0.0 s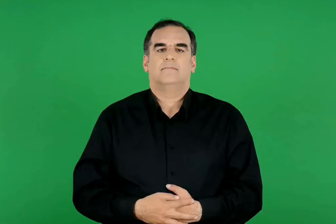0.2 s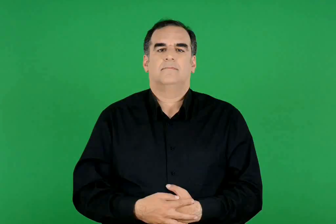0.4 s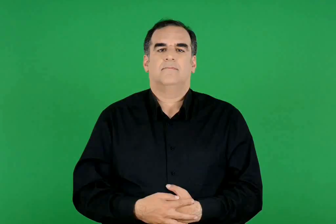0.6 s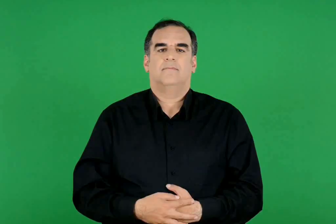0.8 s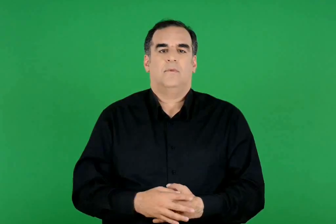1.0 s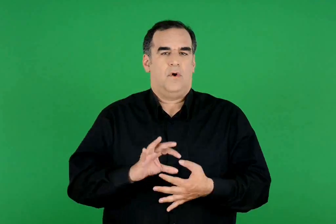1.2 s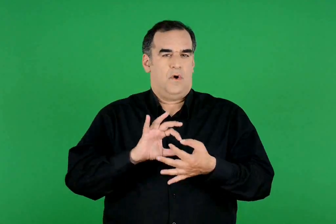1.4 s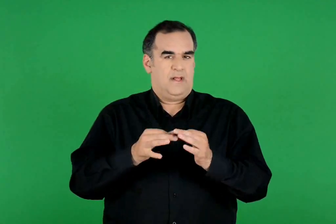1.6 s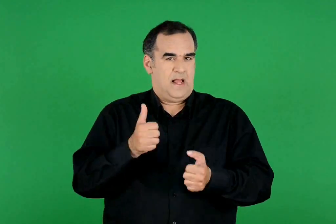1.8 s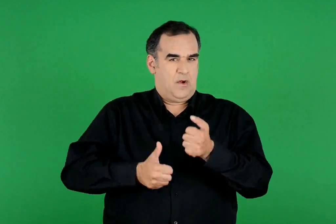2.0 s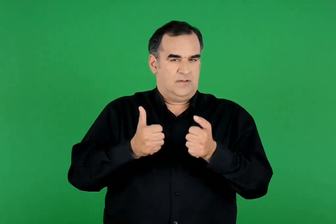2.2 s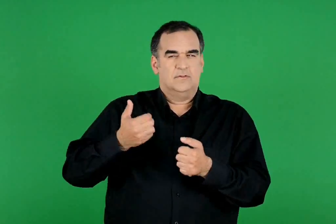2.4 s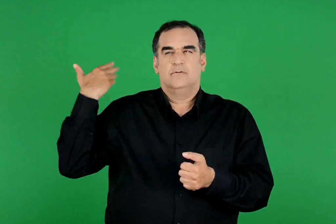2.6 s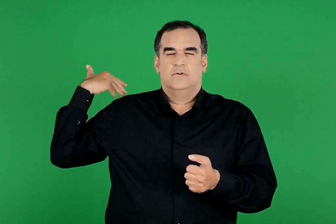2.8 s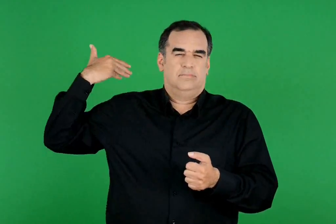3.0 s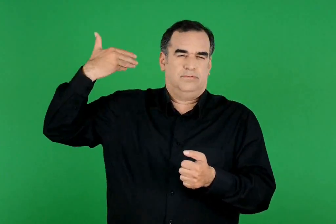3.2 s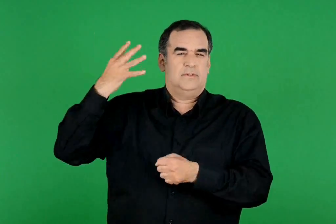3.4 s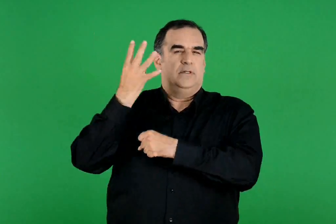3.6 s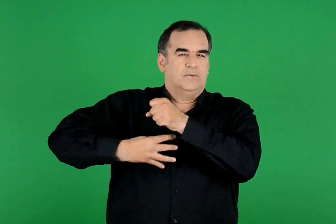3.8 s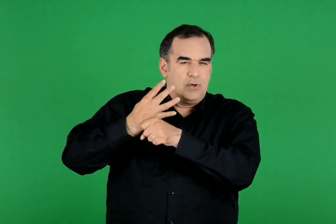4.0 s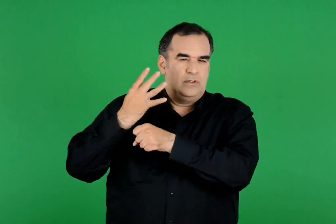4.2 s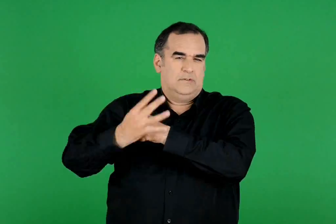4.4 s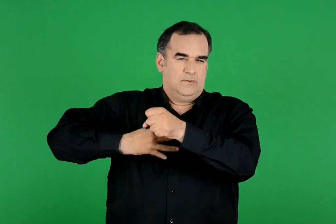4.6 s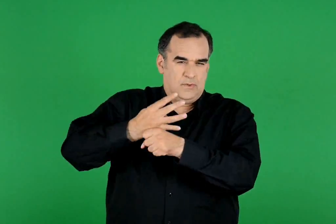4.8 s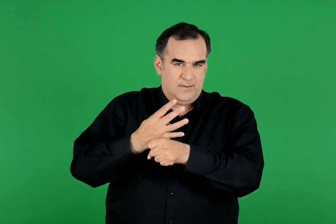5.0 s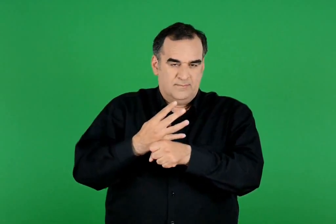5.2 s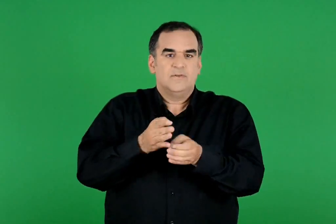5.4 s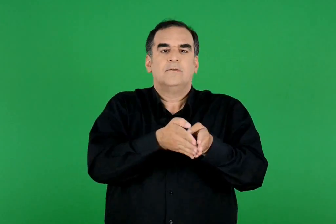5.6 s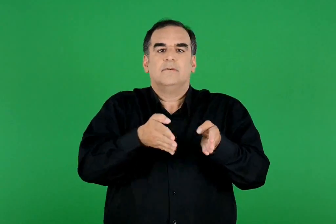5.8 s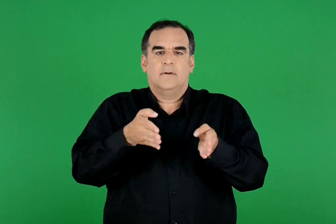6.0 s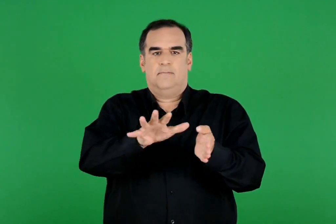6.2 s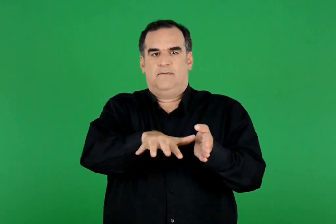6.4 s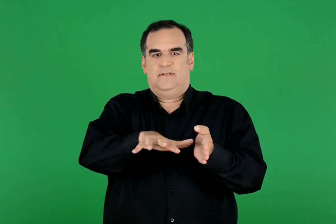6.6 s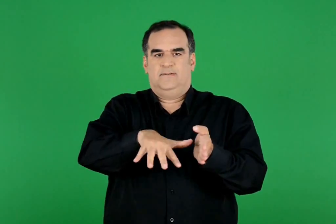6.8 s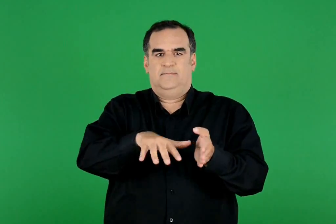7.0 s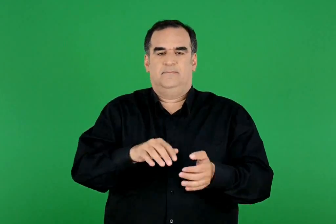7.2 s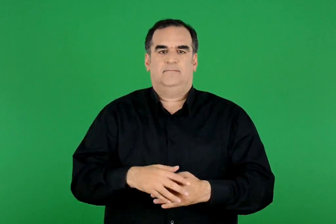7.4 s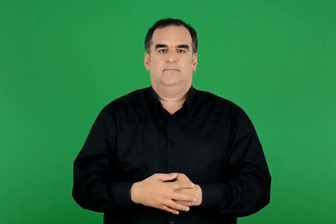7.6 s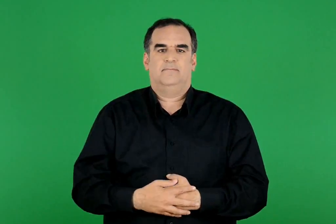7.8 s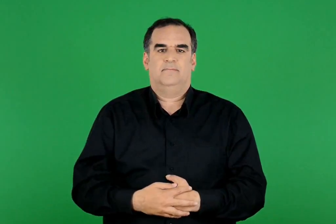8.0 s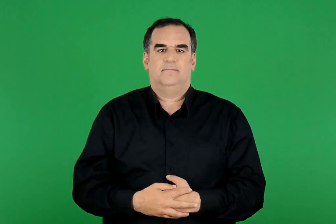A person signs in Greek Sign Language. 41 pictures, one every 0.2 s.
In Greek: οι ολυμπιακοί αγώνες γίνονταν κάθε τέσσερα χρόνια και διαρκούσαν πέντε ημέρες
